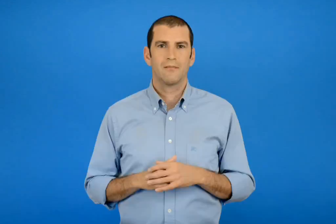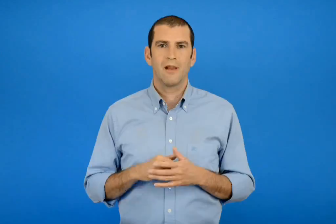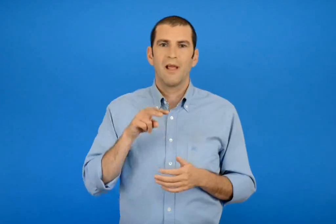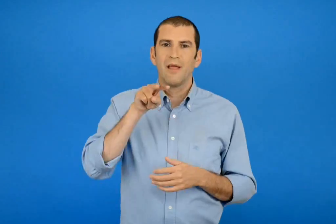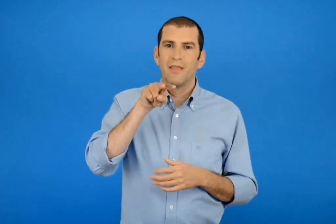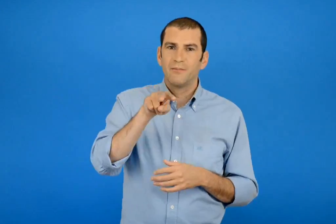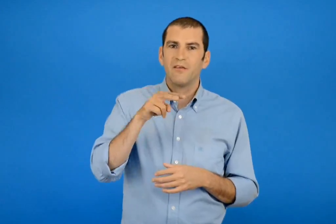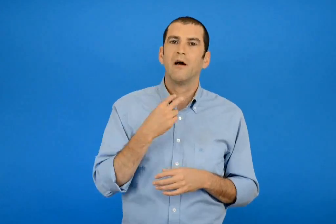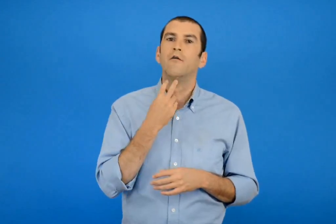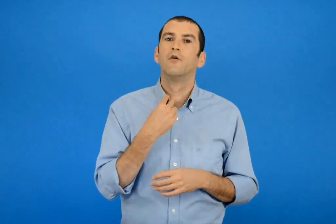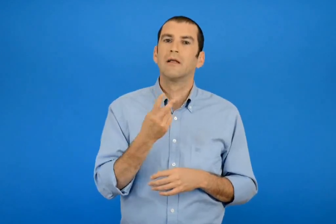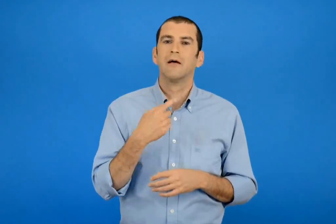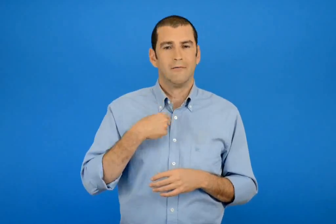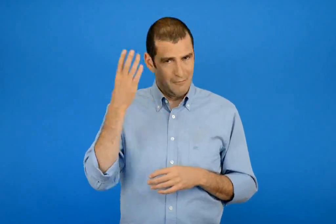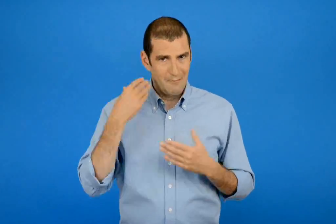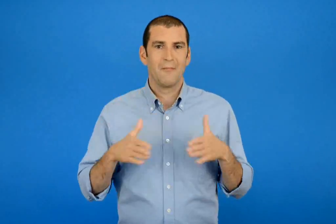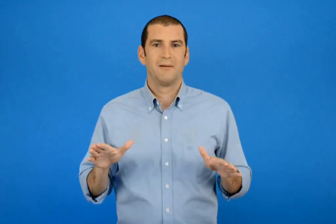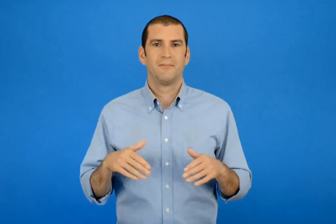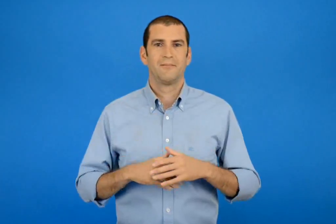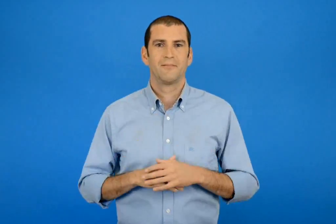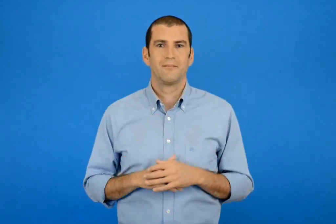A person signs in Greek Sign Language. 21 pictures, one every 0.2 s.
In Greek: έμαθα τα δίψηφα φωνήεντα
